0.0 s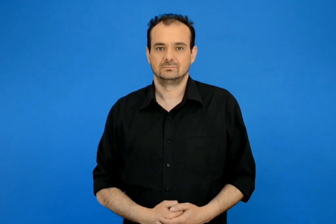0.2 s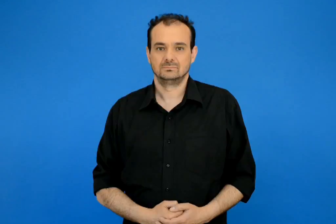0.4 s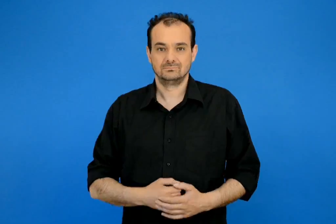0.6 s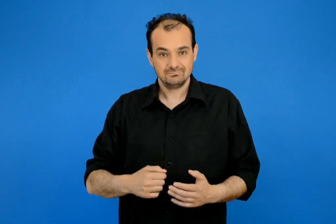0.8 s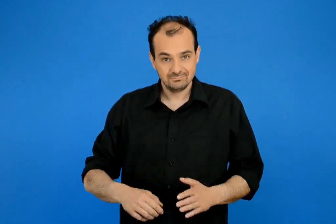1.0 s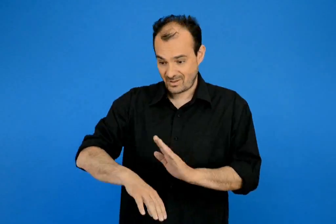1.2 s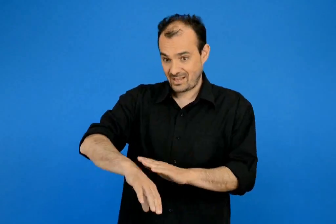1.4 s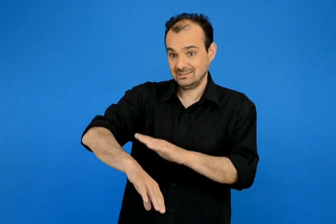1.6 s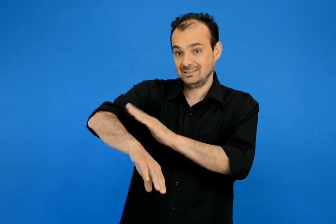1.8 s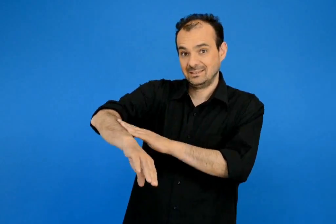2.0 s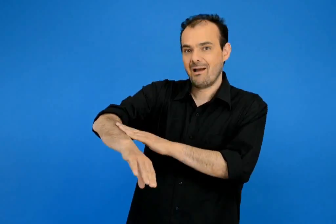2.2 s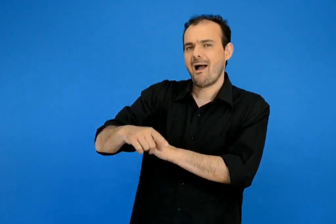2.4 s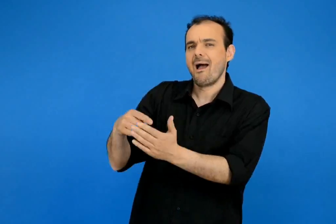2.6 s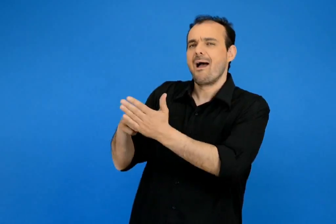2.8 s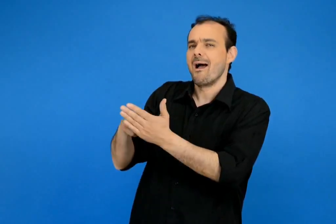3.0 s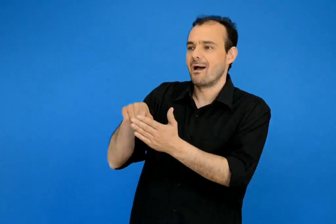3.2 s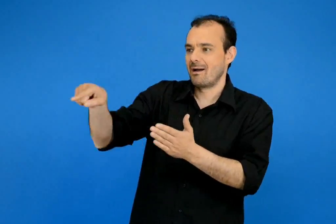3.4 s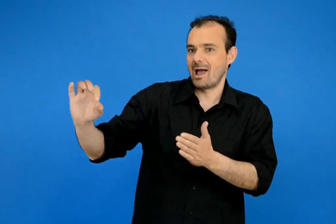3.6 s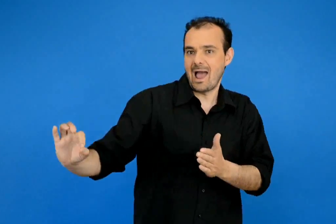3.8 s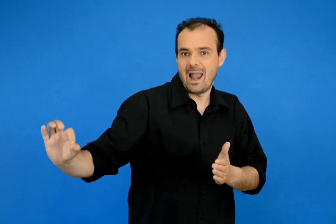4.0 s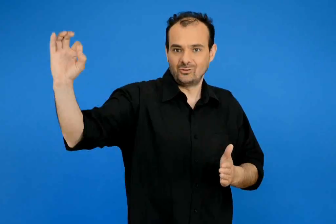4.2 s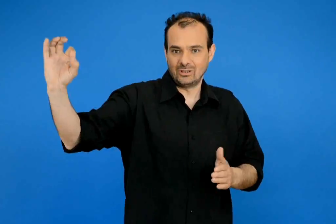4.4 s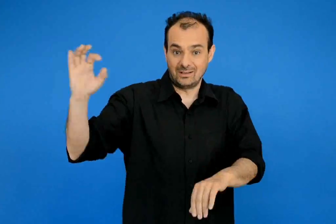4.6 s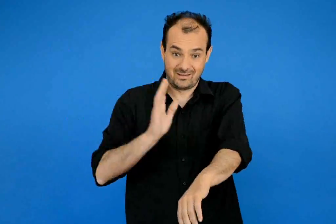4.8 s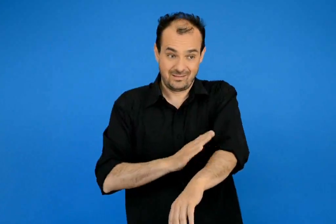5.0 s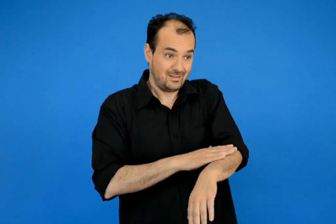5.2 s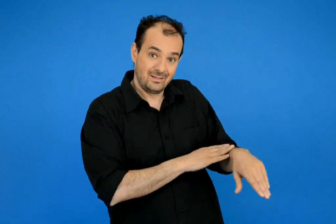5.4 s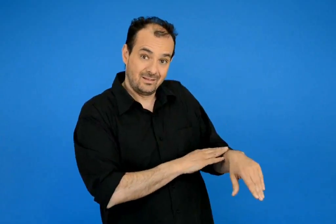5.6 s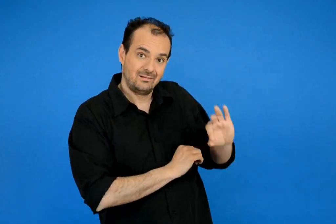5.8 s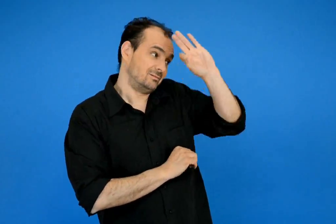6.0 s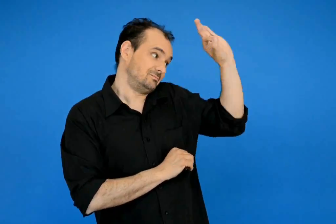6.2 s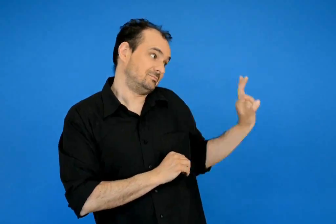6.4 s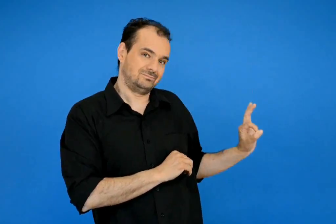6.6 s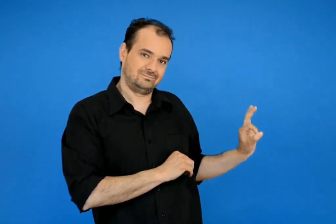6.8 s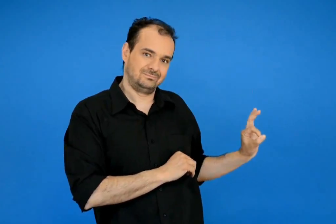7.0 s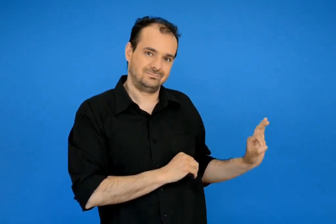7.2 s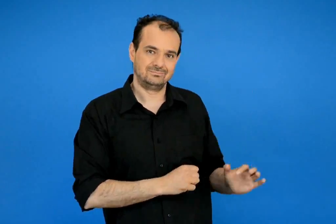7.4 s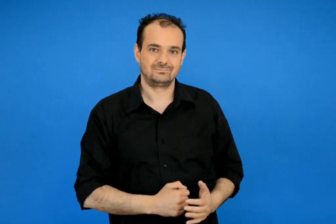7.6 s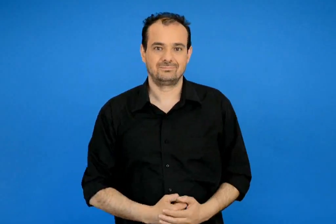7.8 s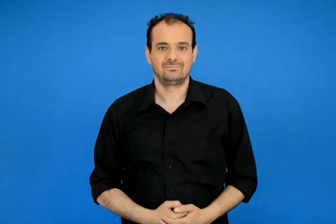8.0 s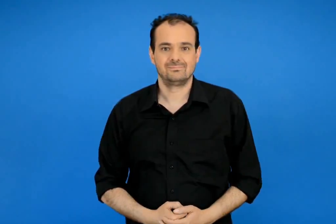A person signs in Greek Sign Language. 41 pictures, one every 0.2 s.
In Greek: όταν το δεξί μας χέρι δείχνει την ανατολή το αριστερό δείχνει τη δύση
